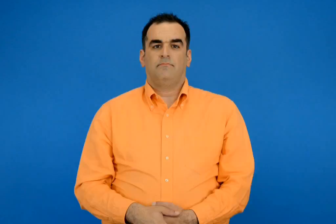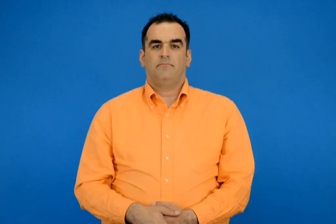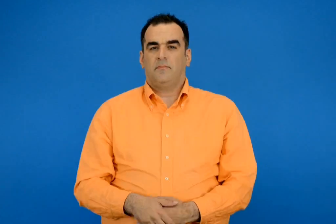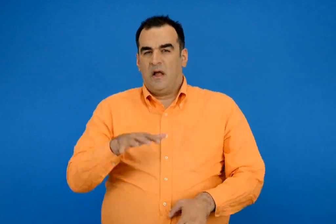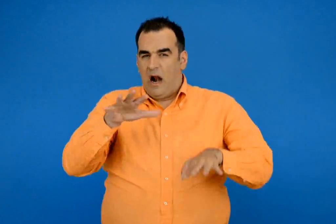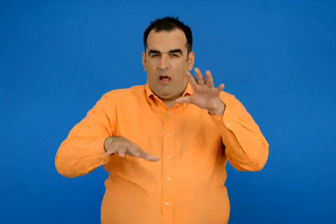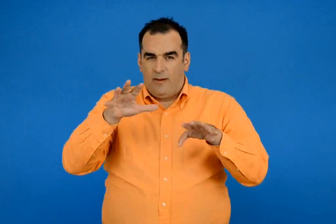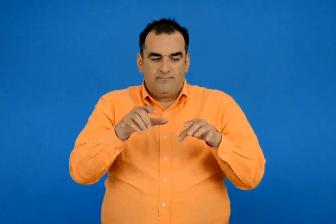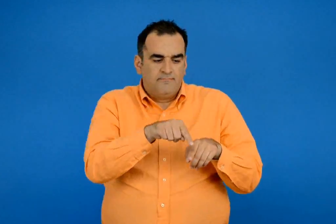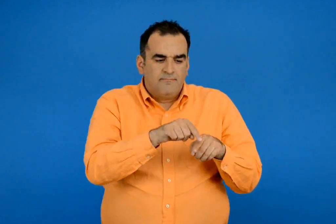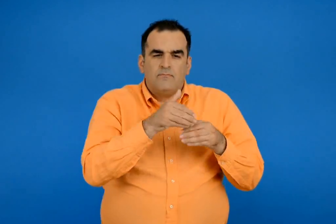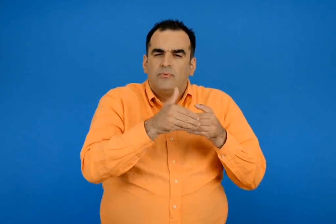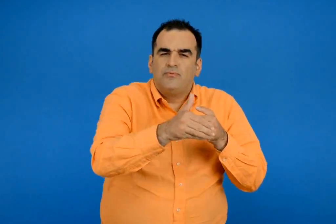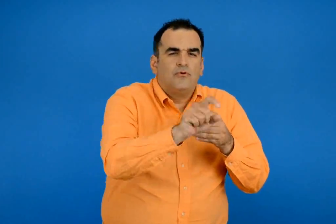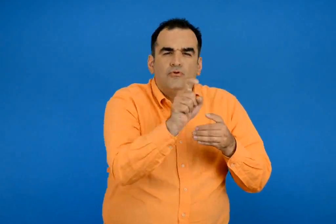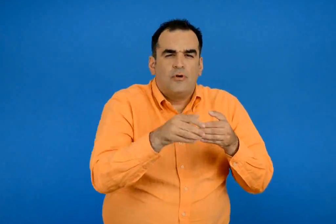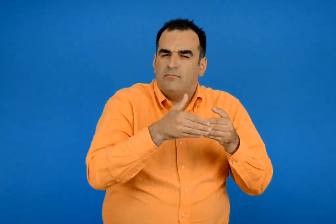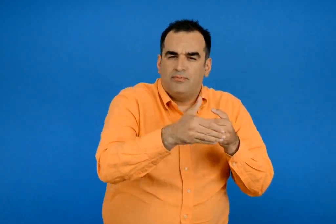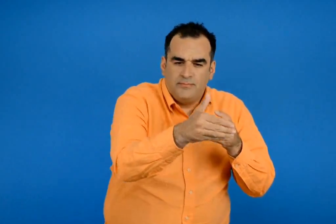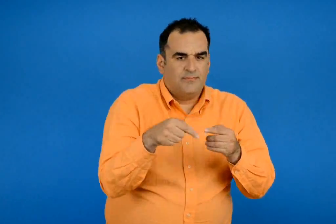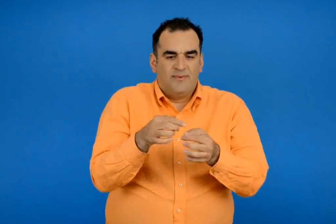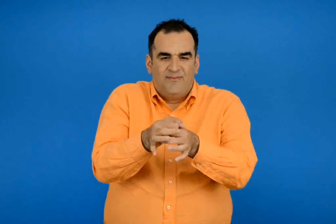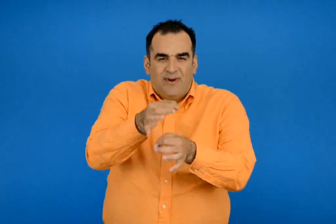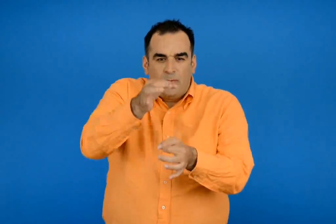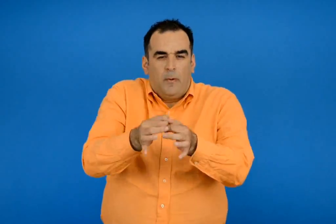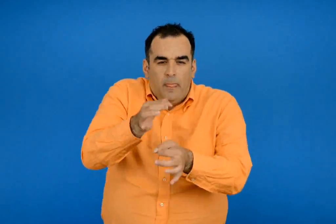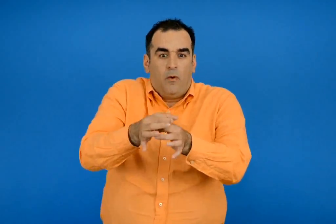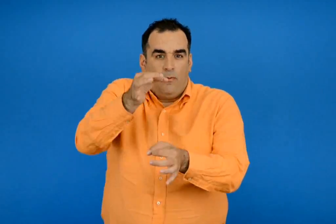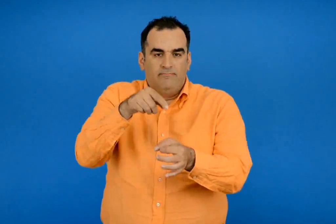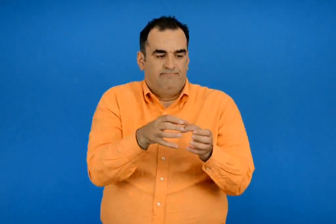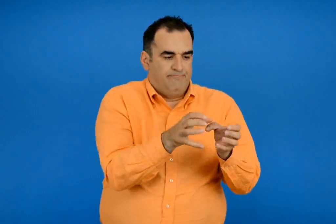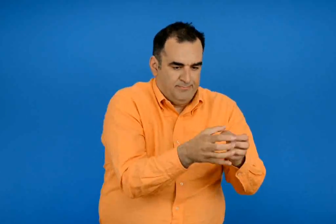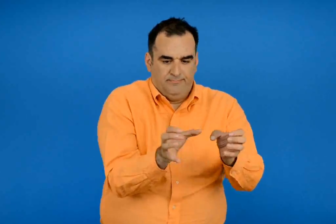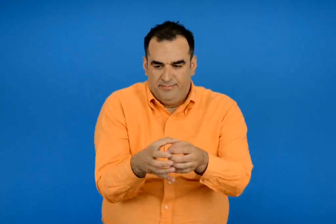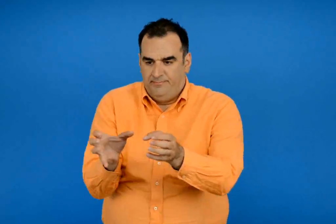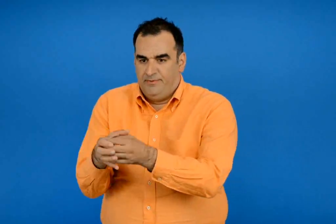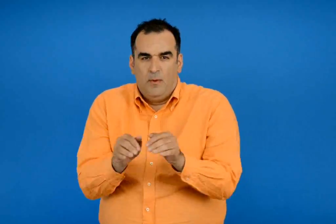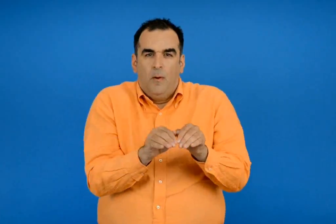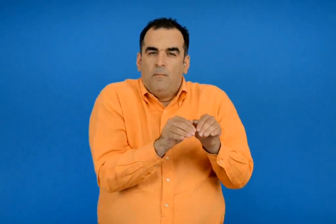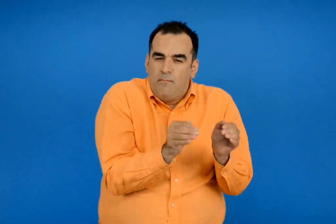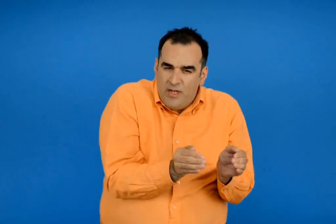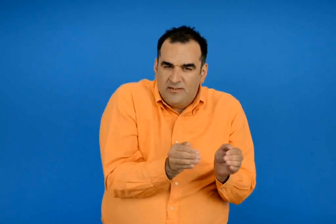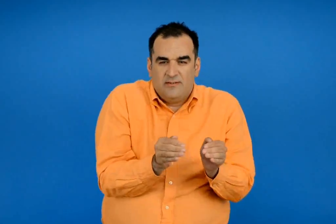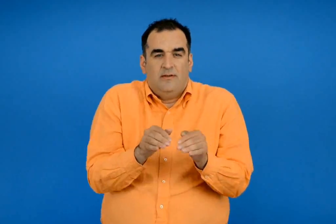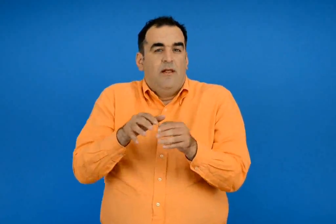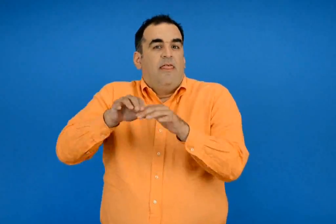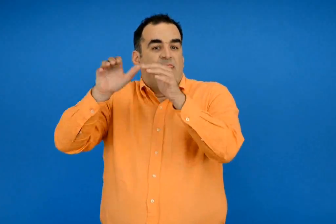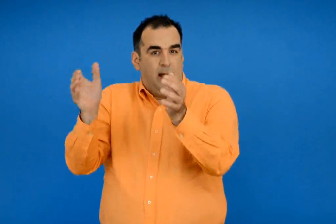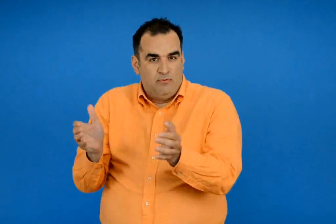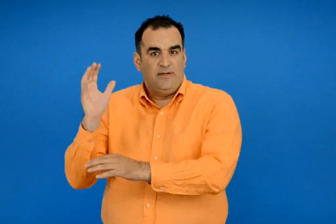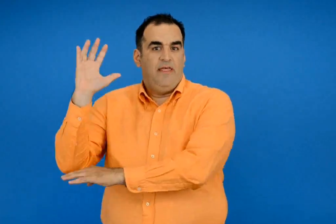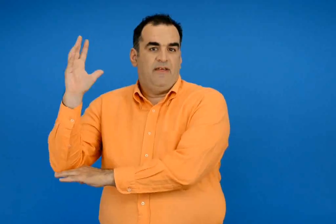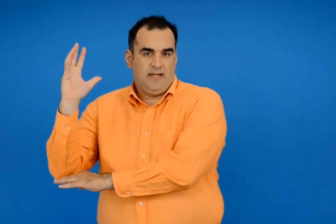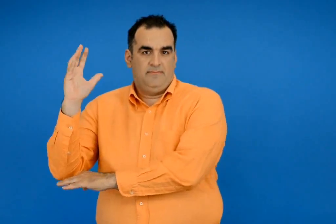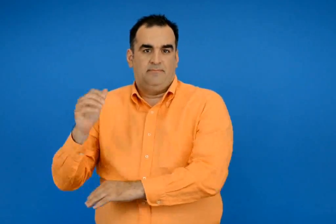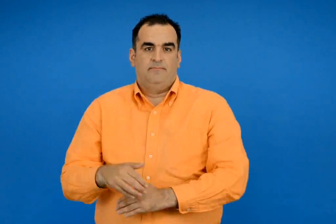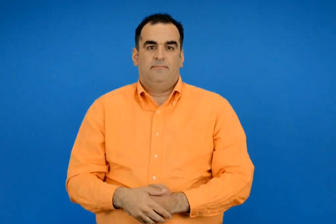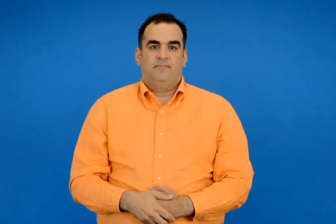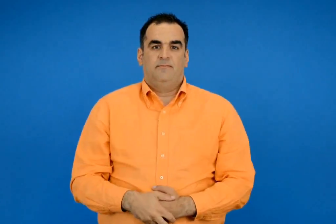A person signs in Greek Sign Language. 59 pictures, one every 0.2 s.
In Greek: ανάλογα με τη διάρκεια της ζωής τους και το είδος του βλαστού τους χωρίζονται σε πόες θάμνους και δέντρα
